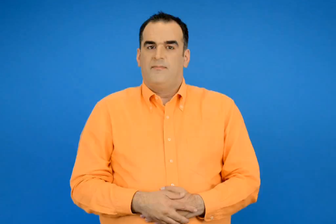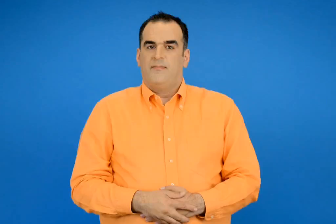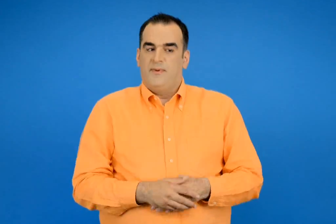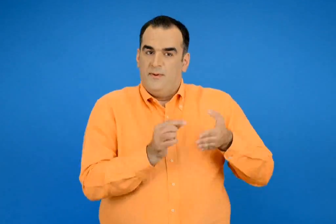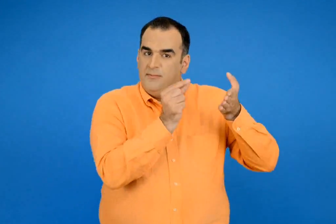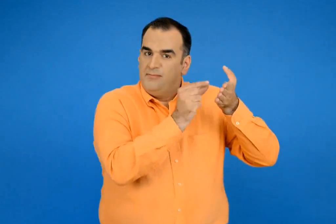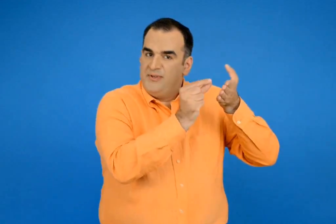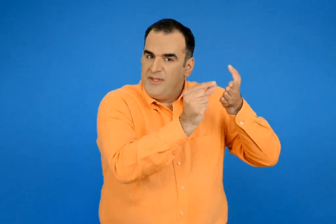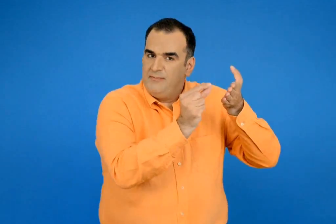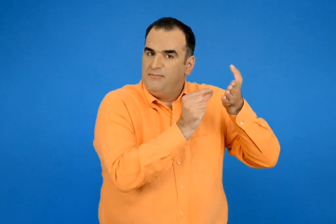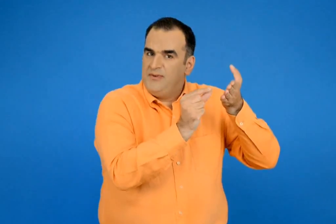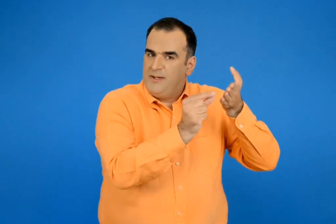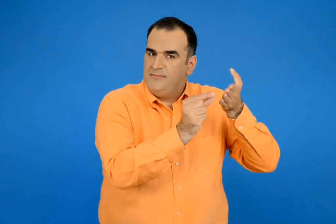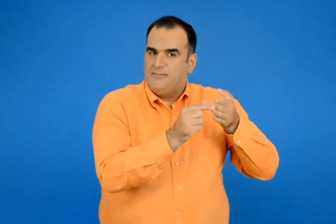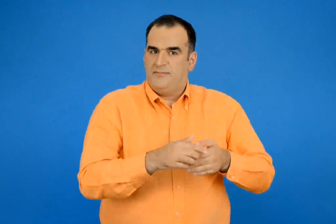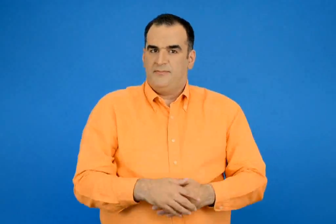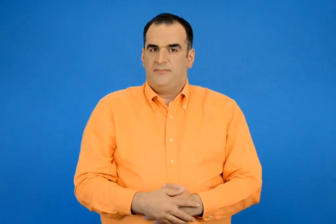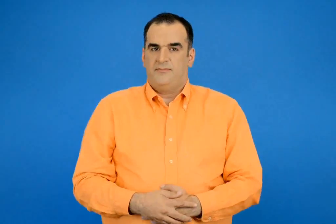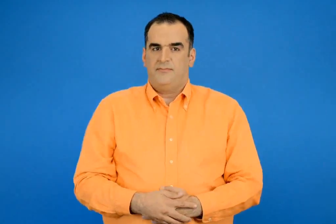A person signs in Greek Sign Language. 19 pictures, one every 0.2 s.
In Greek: με ψηφιά
